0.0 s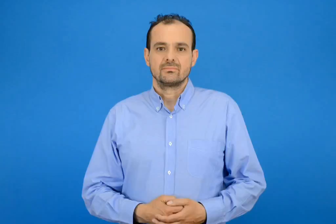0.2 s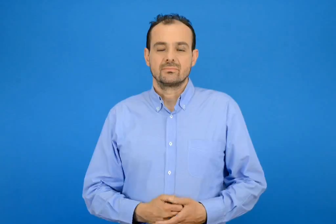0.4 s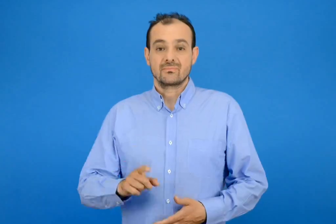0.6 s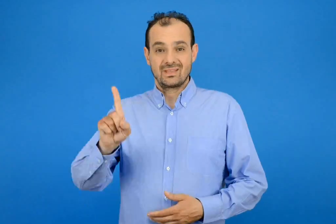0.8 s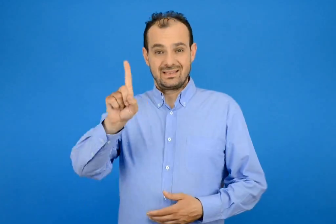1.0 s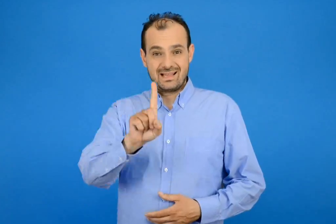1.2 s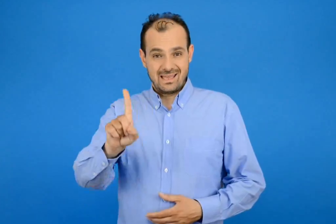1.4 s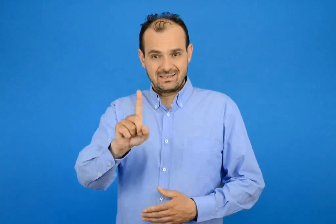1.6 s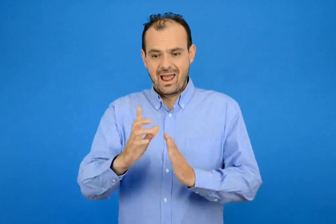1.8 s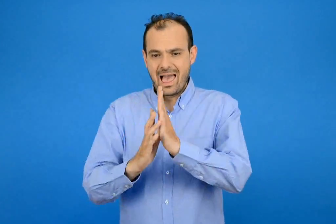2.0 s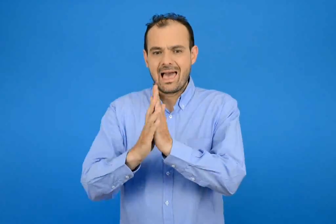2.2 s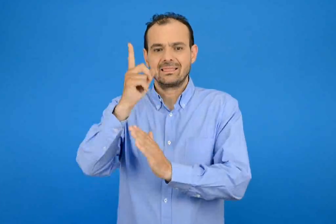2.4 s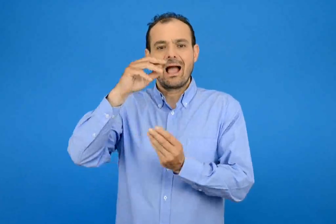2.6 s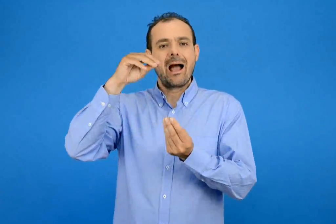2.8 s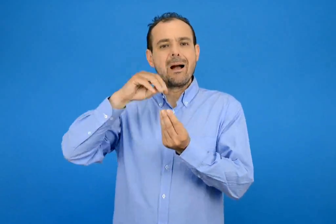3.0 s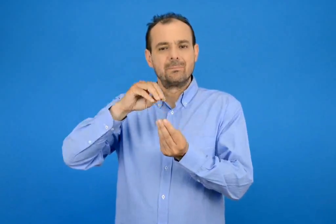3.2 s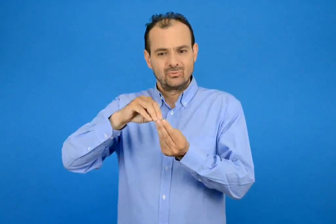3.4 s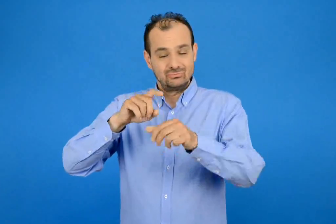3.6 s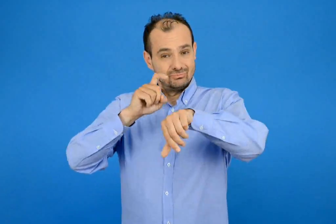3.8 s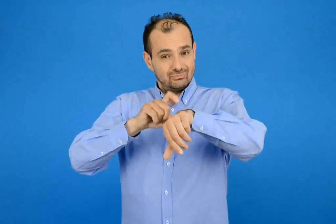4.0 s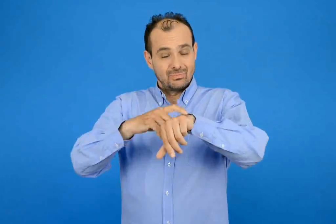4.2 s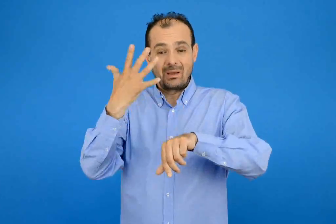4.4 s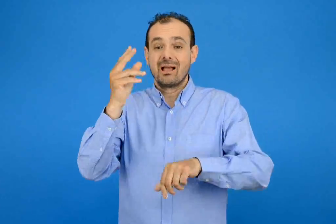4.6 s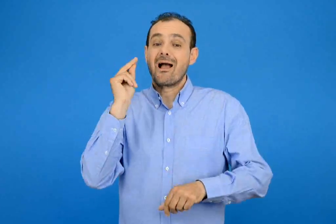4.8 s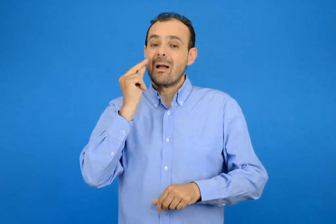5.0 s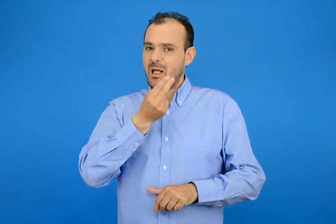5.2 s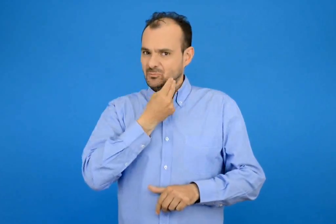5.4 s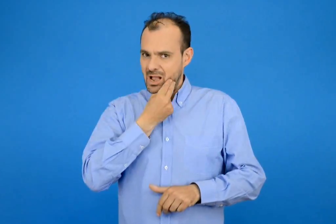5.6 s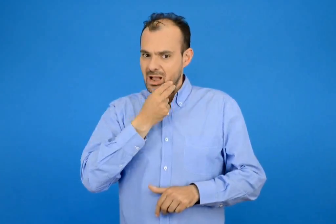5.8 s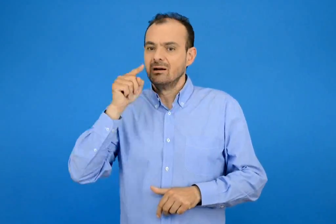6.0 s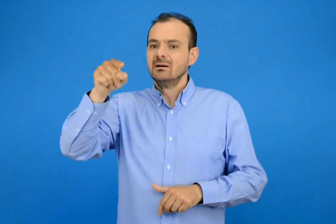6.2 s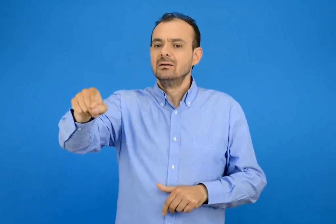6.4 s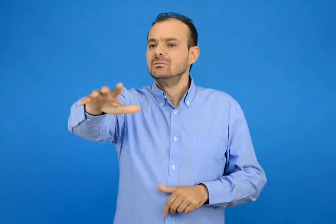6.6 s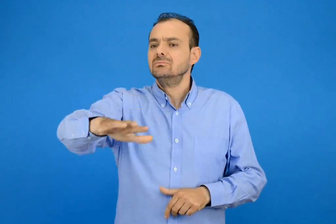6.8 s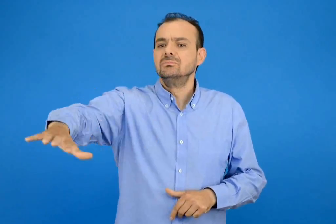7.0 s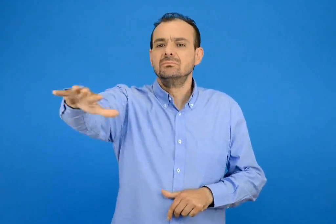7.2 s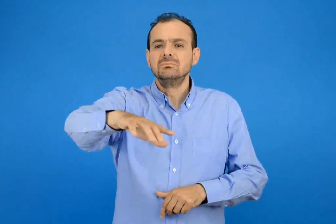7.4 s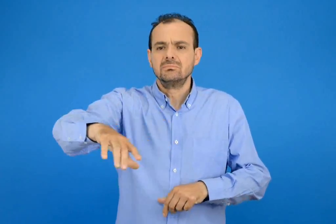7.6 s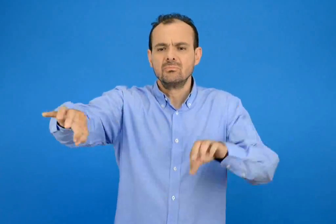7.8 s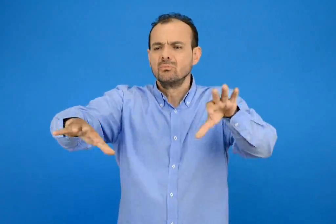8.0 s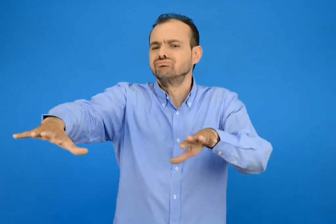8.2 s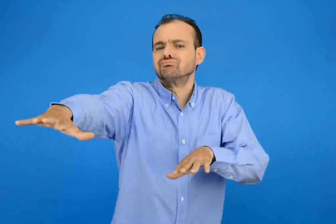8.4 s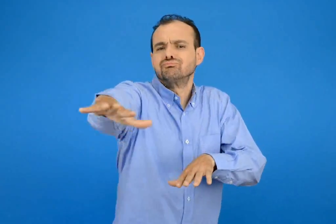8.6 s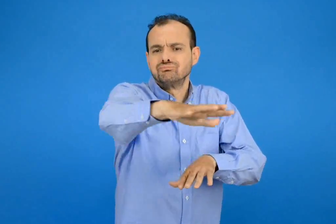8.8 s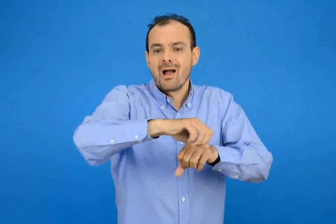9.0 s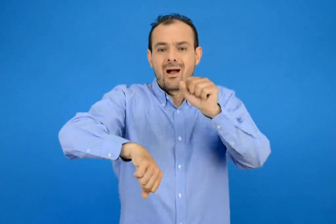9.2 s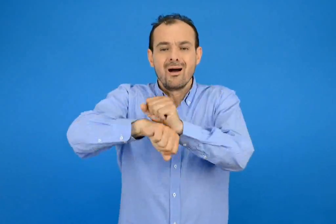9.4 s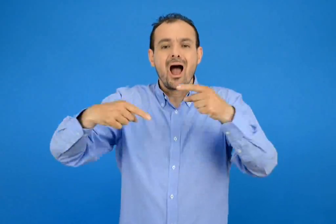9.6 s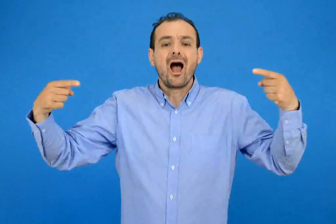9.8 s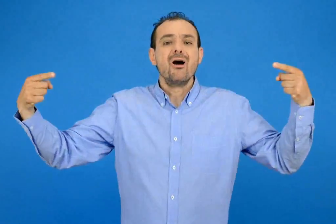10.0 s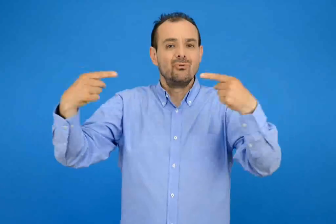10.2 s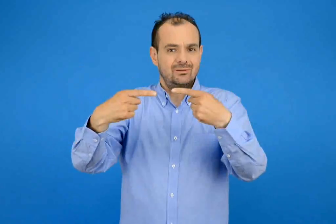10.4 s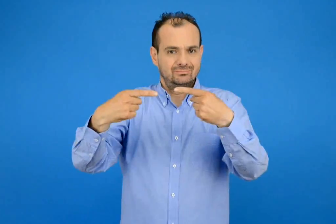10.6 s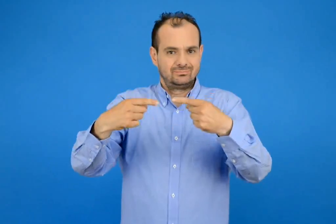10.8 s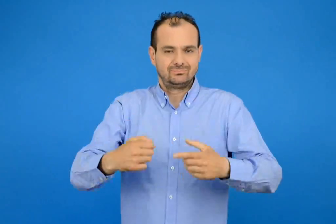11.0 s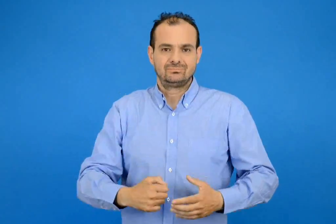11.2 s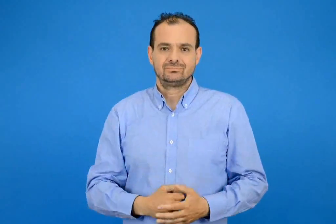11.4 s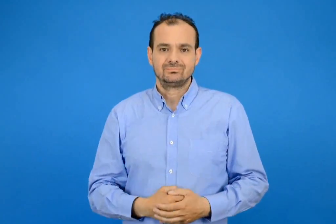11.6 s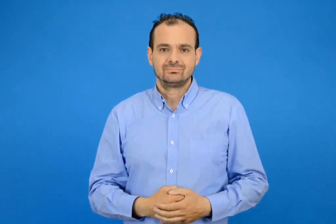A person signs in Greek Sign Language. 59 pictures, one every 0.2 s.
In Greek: την κυριακή 11 απρίλιου στις 5 το απόγευμα θα γινει ποδοσφαιρικός αγώνας στο οικόπεδο
